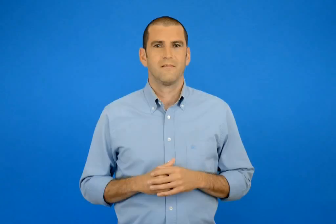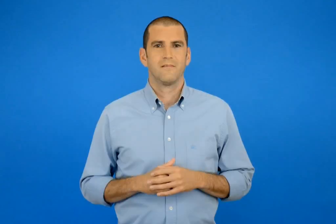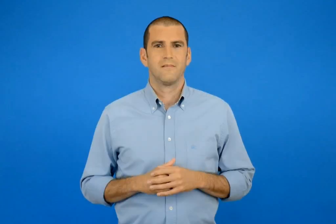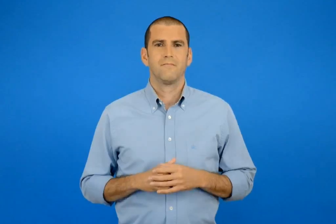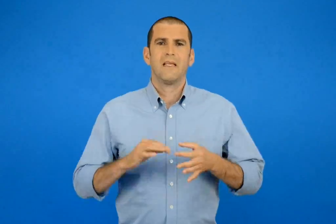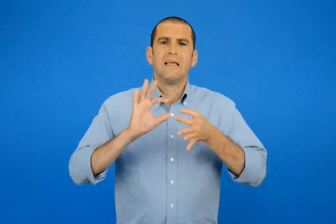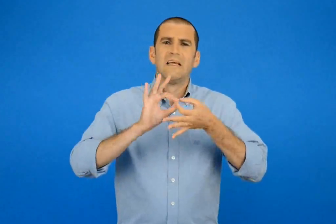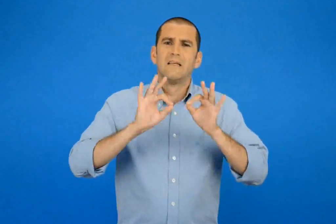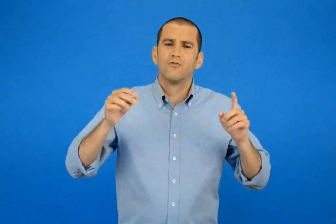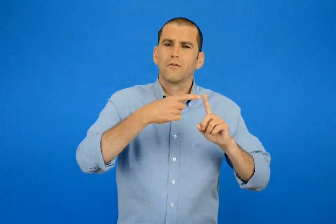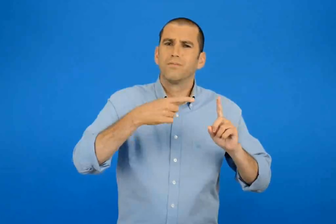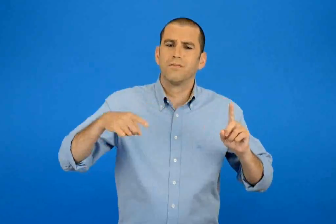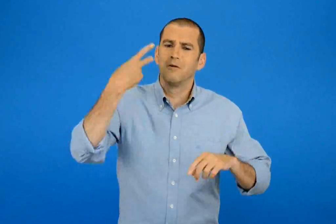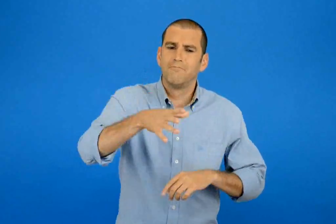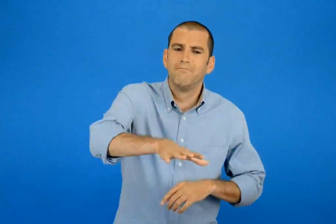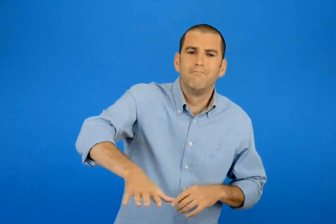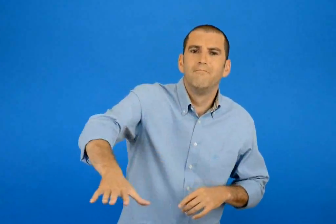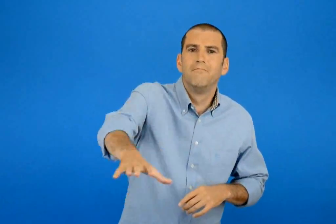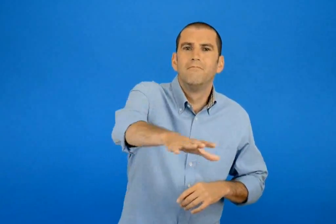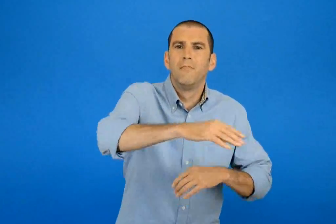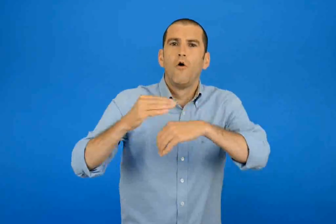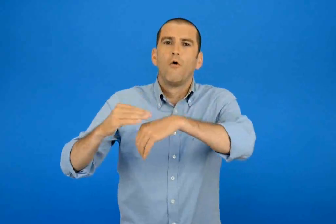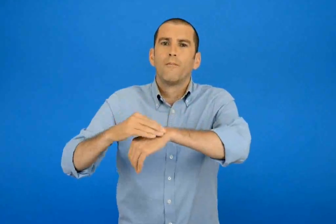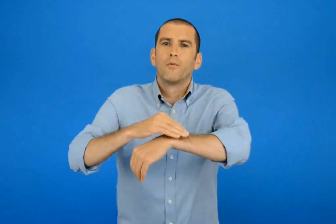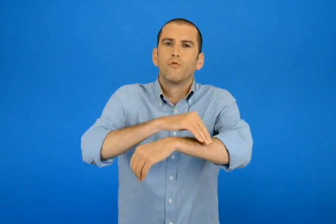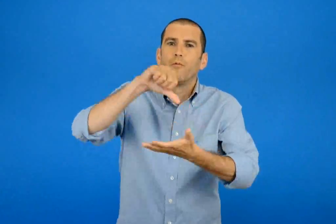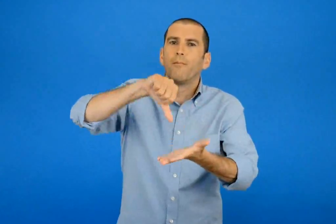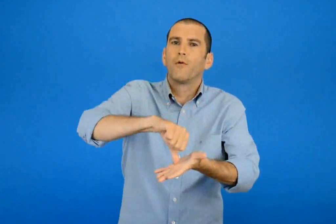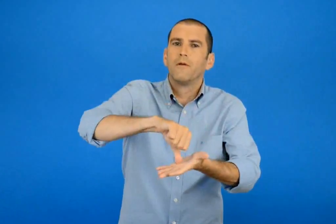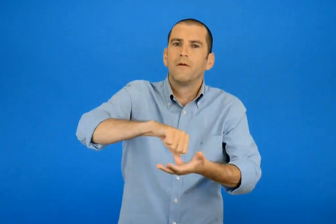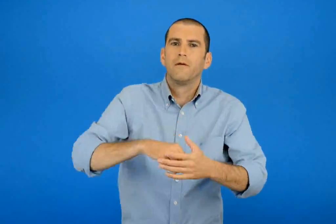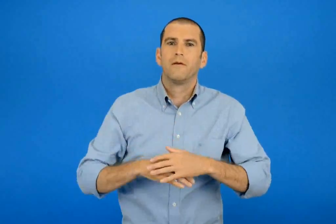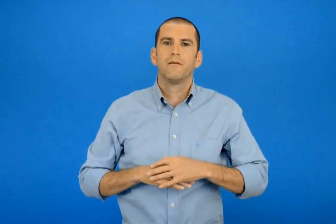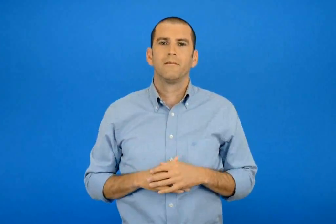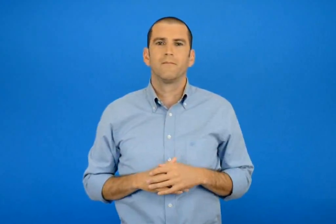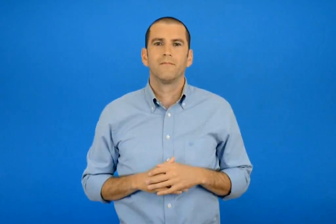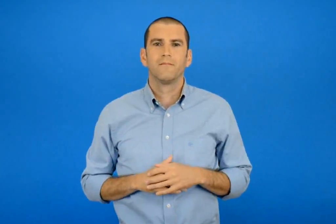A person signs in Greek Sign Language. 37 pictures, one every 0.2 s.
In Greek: ιστορίες της ποντικούπολη
